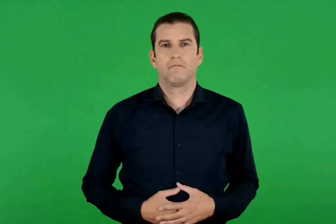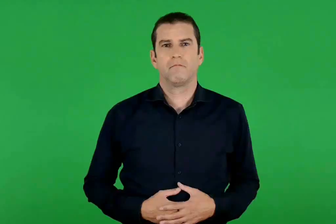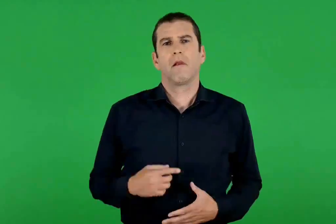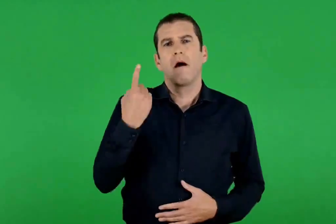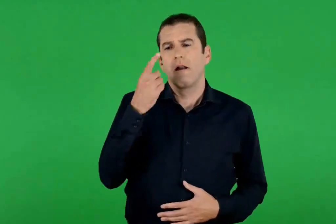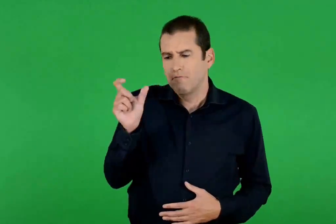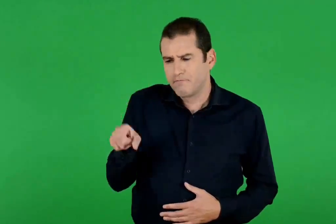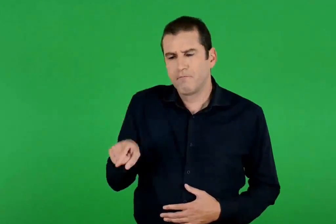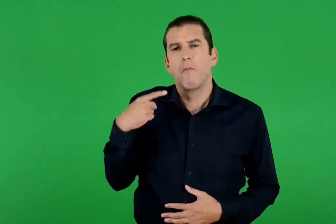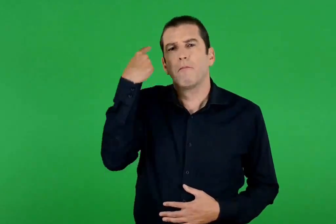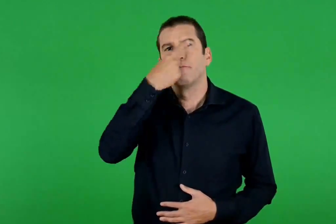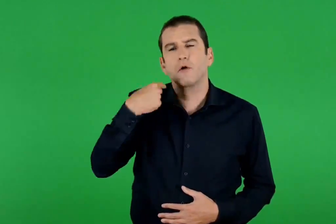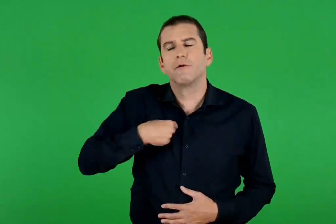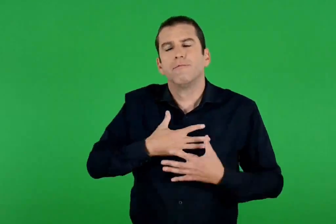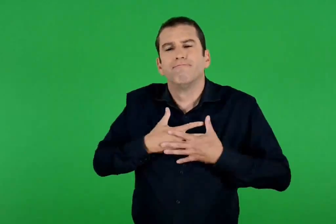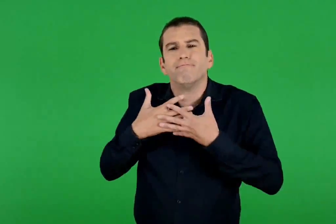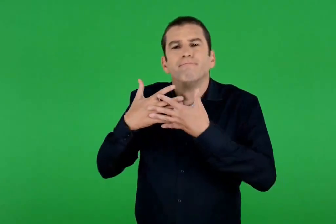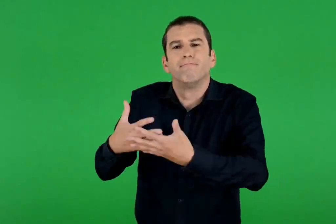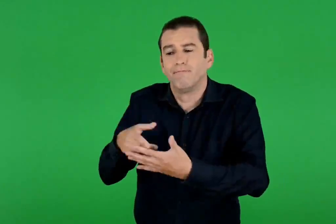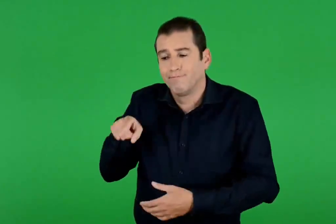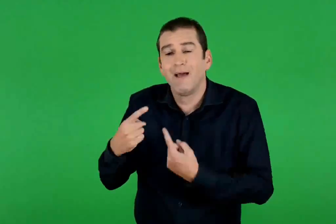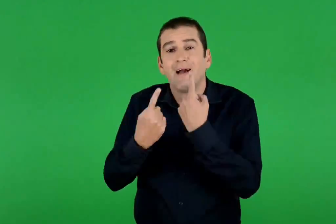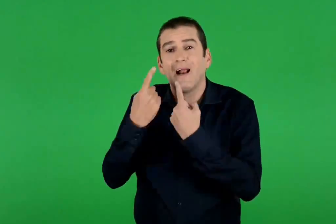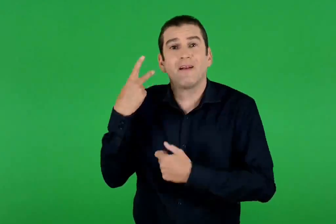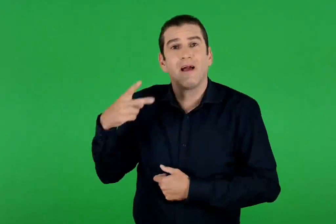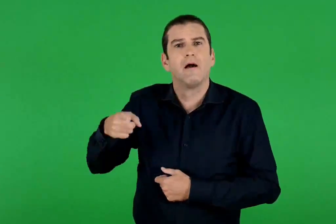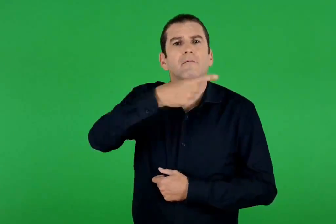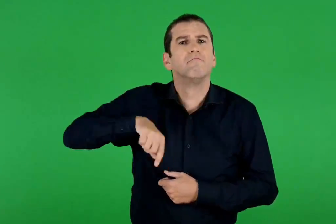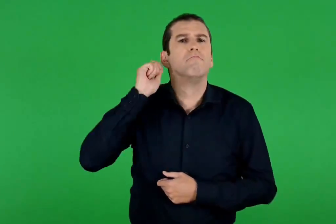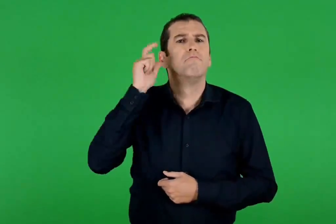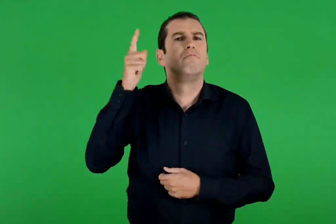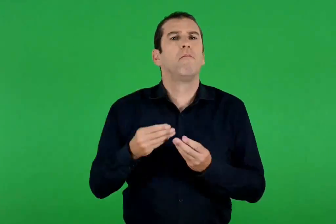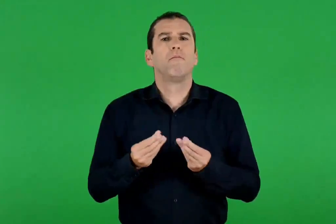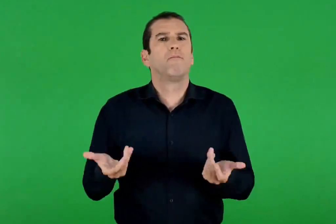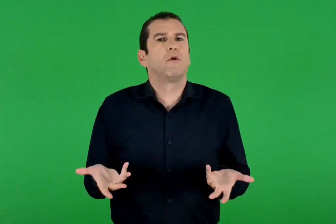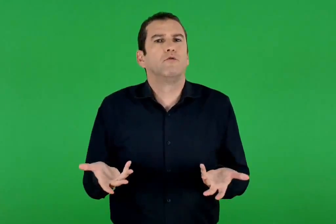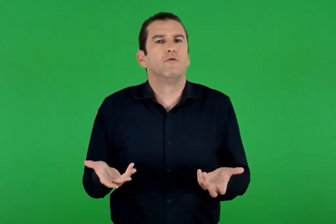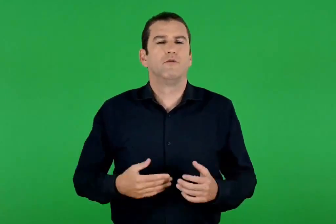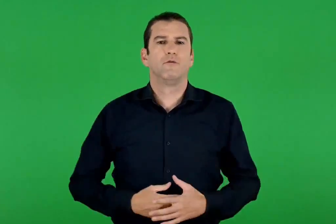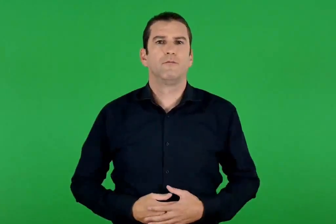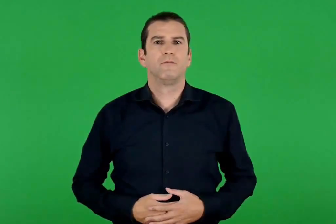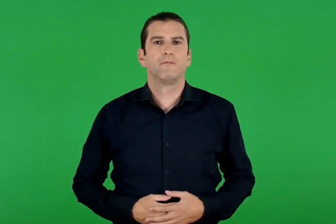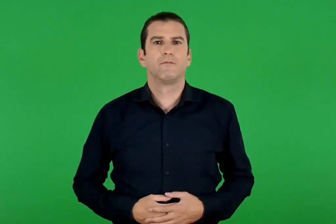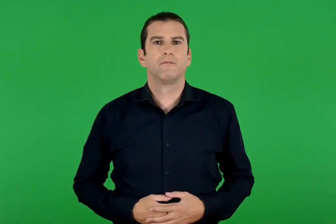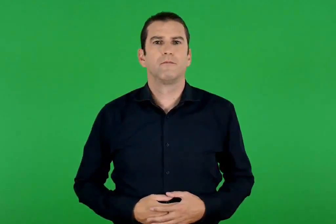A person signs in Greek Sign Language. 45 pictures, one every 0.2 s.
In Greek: πώς γιορτάζουμε τα γενέθλια ενός αγαπημένου μας προσώπου ;
